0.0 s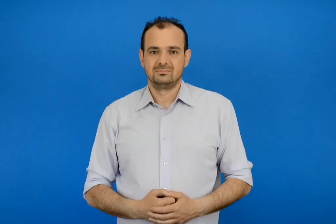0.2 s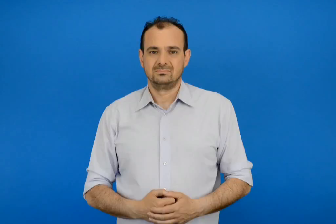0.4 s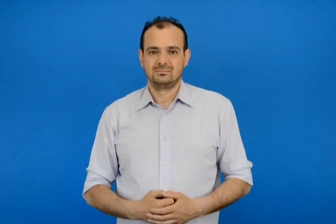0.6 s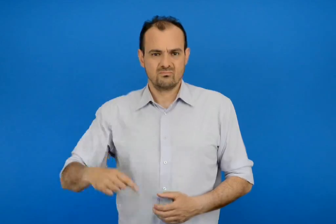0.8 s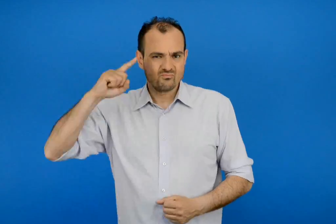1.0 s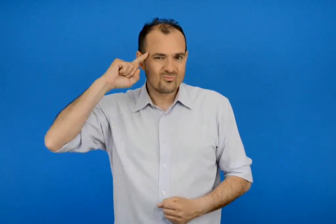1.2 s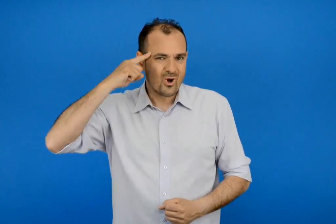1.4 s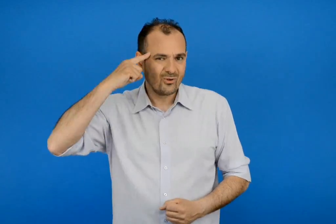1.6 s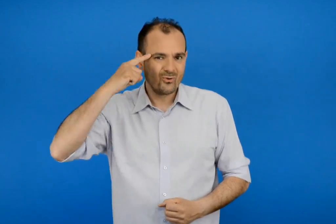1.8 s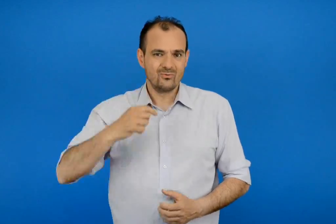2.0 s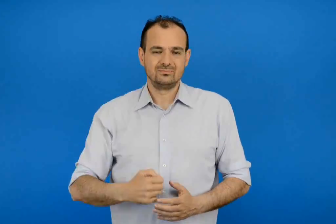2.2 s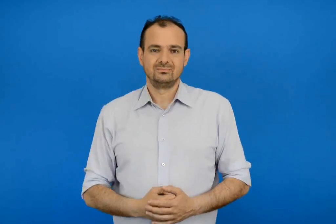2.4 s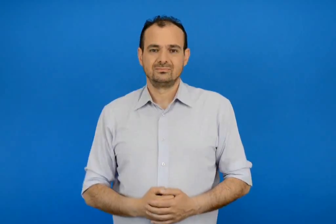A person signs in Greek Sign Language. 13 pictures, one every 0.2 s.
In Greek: πονηρό
